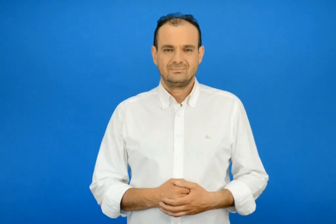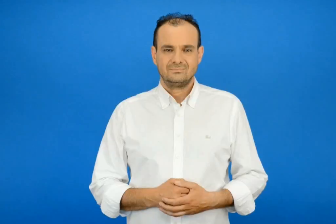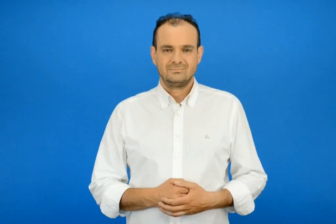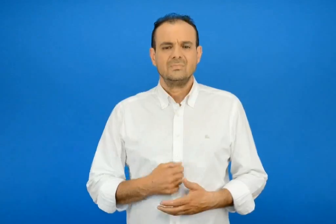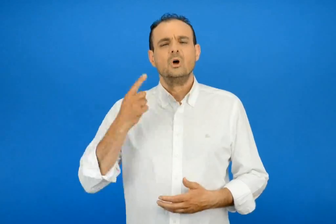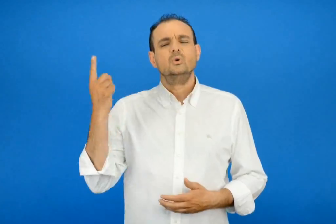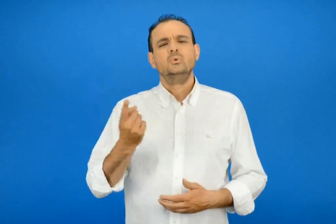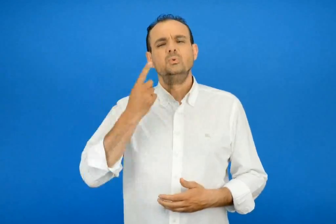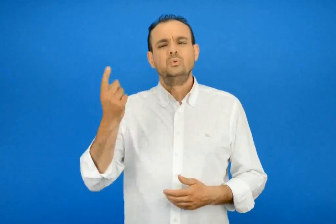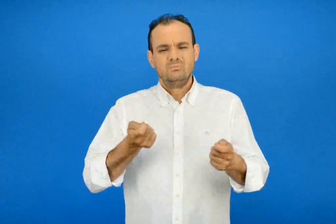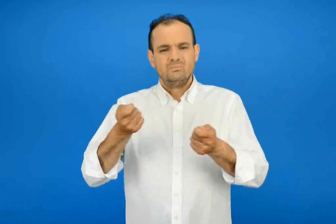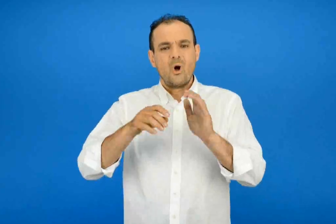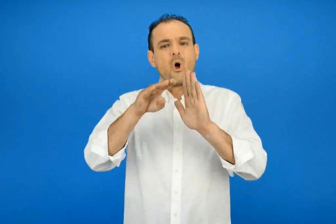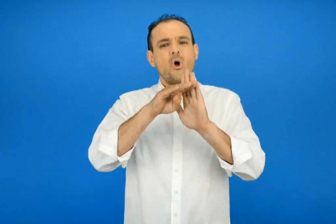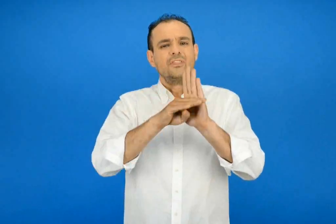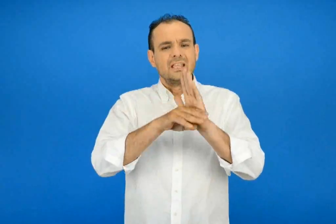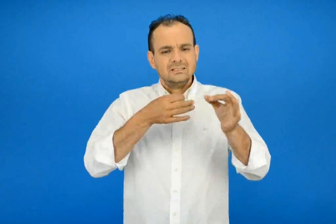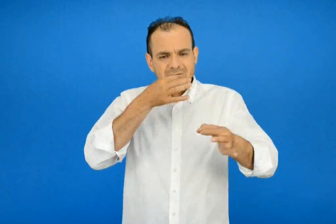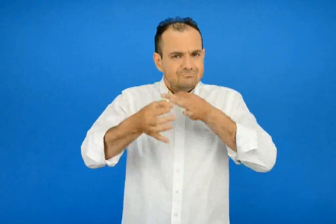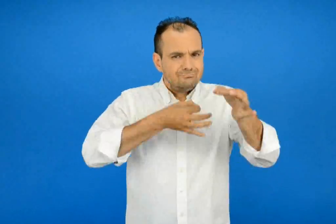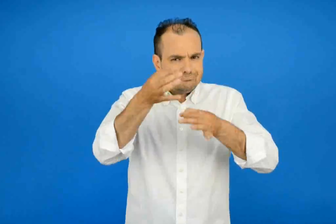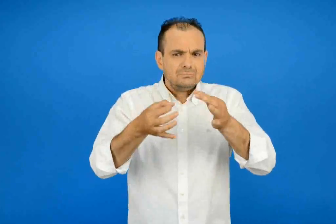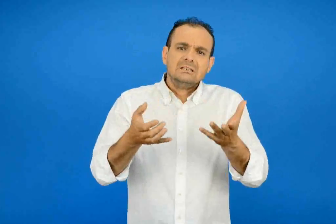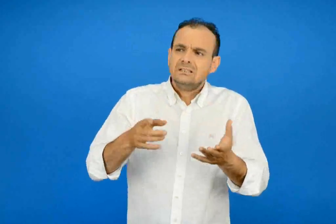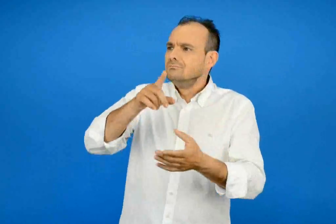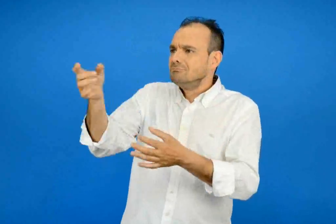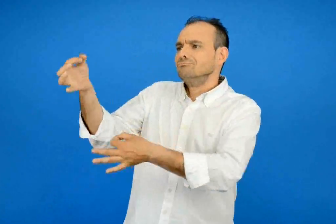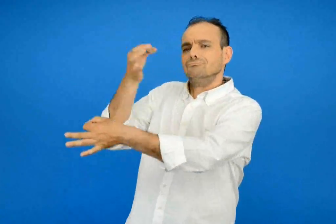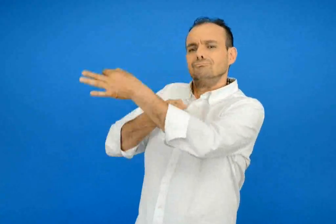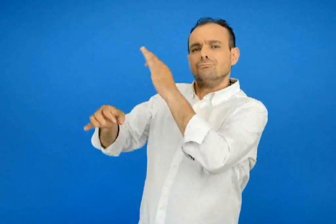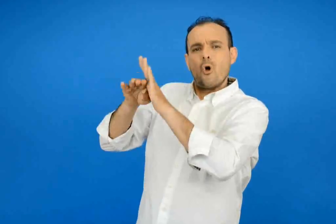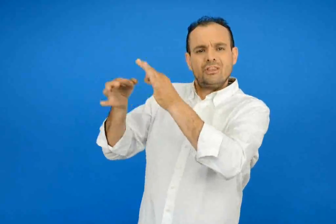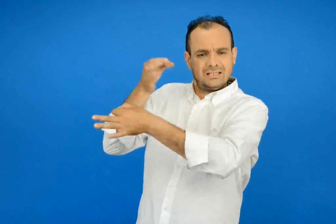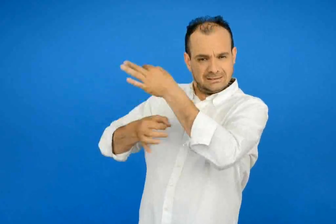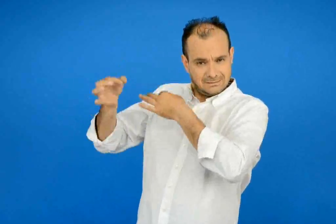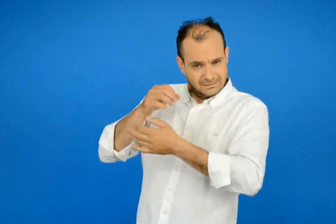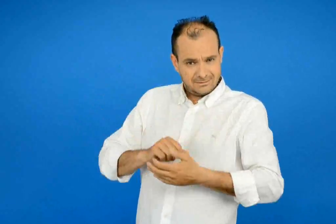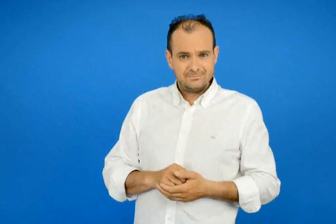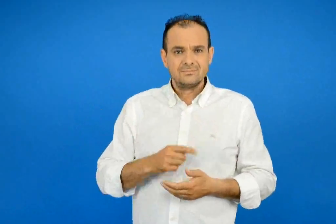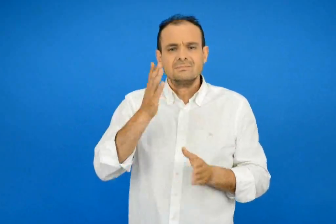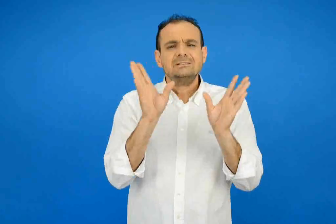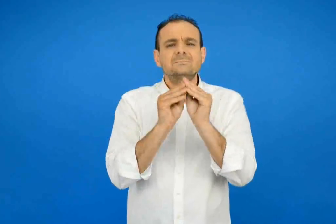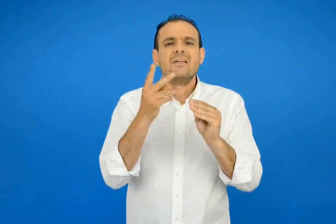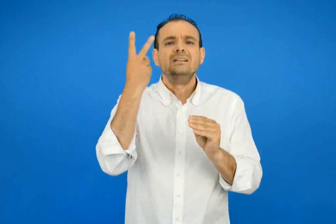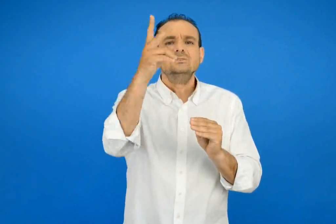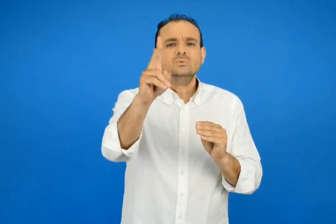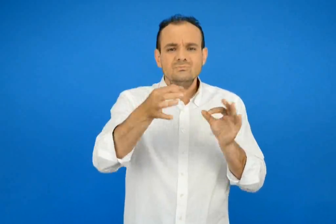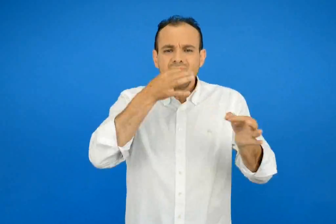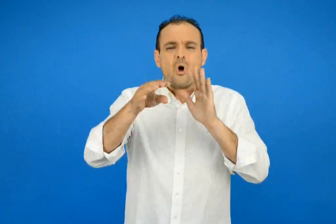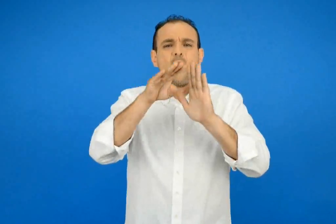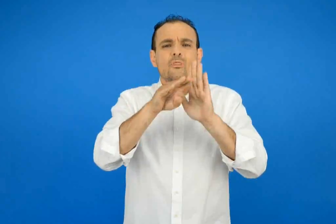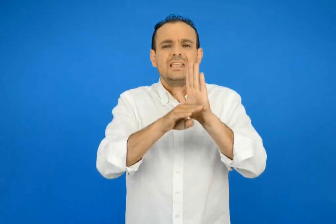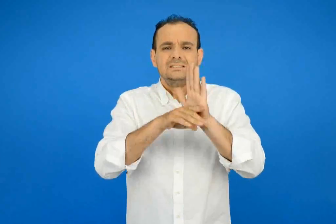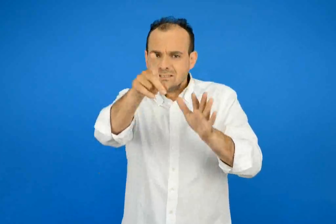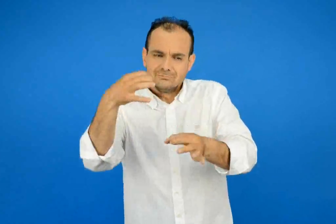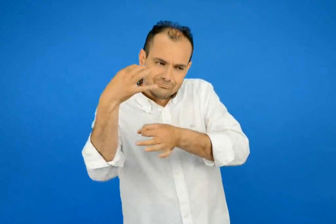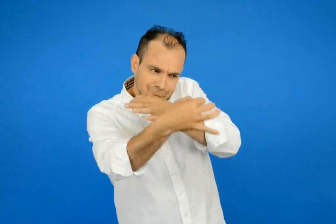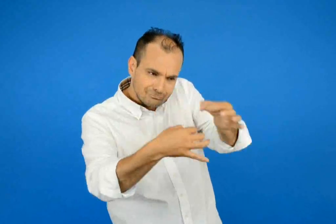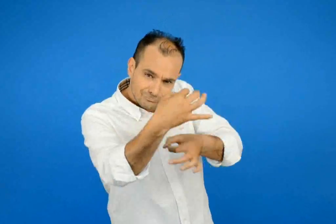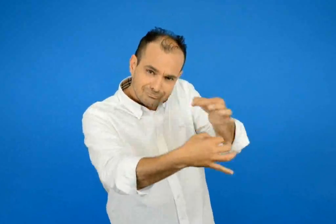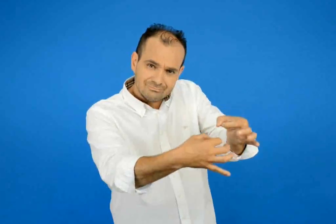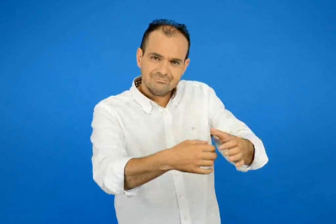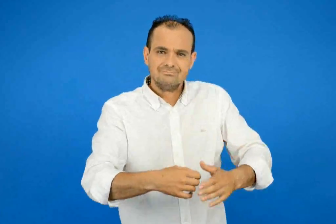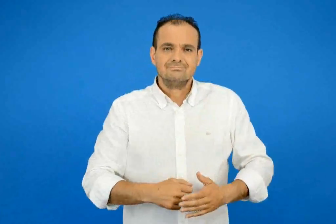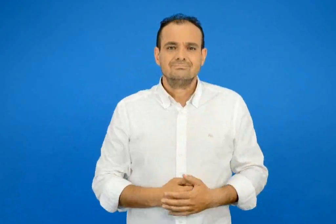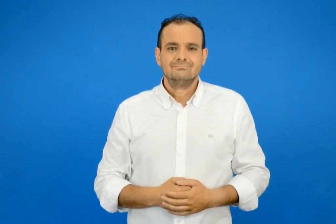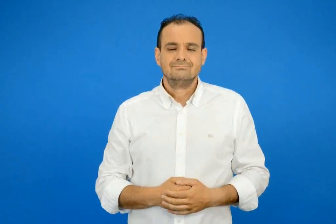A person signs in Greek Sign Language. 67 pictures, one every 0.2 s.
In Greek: πολύ συχνά δίνουμε οδηγίες η ακολουθούμε οδηγίες που μας δίνουν οι άλλοι δώσε και εσύ χρήσιμες οδηγίες σε έναν συμμαθητή σου
